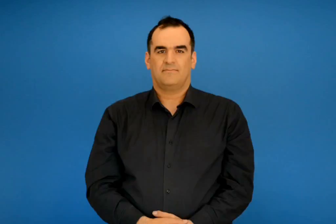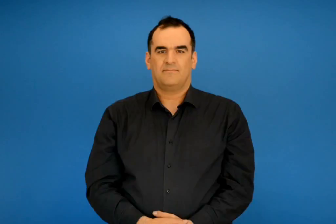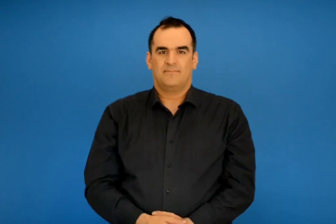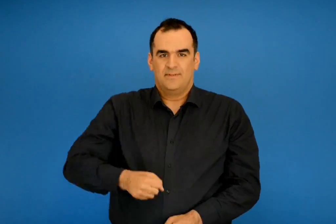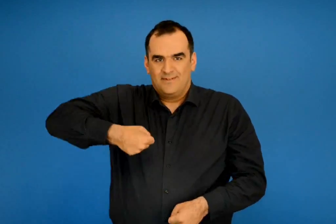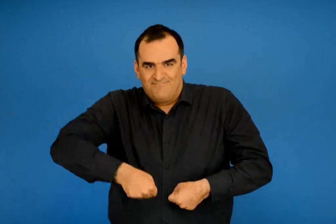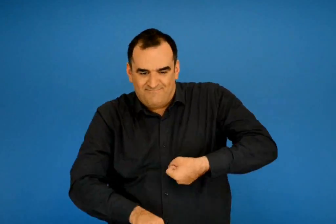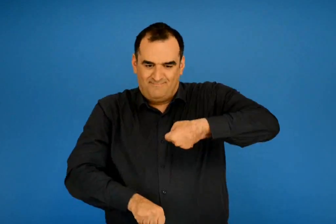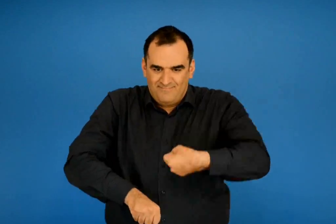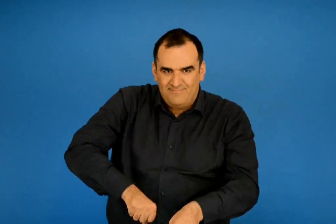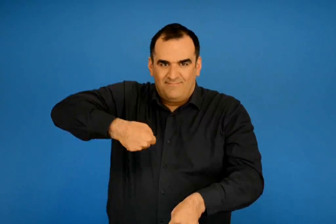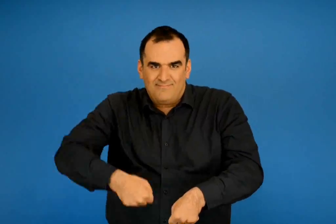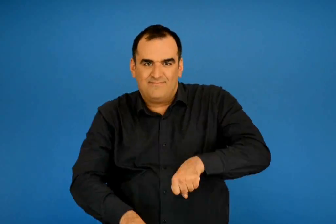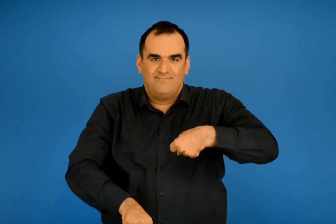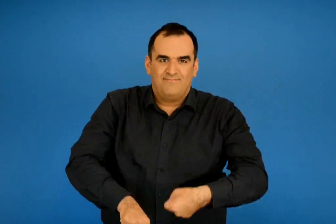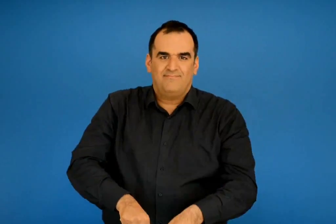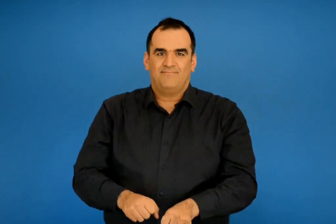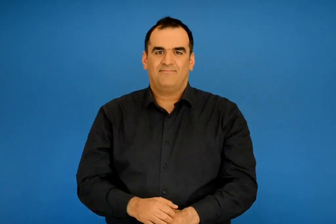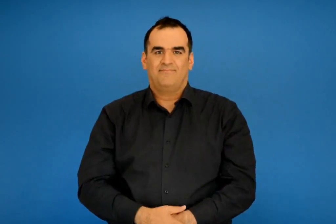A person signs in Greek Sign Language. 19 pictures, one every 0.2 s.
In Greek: ζύμωμα
